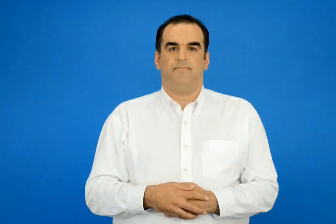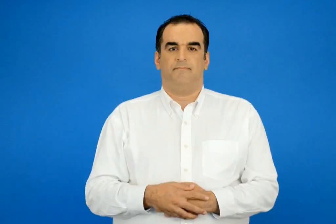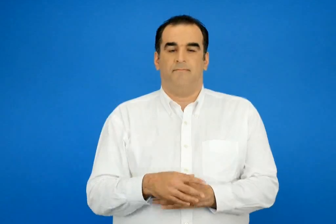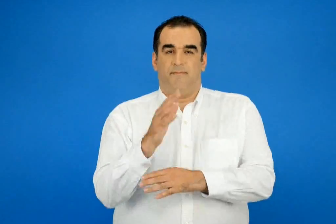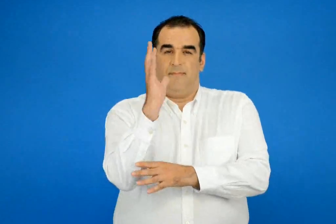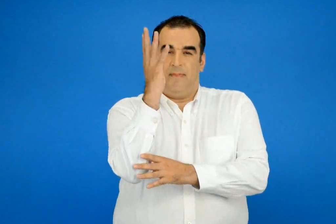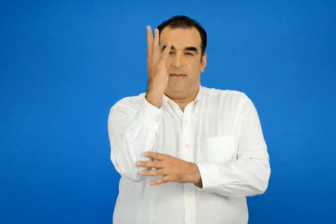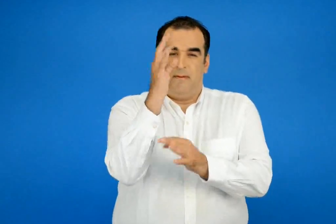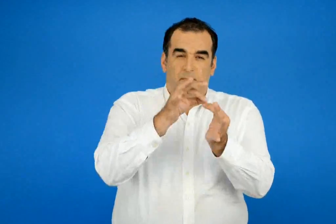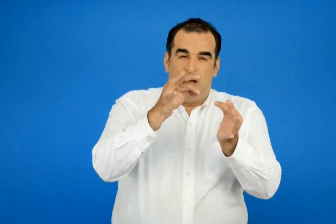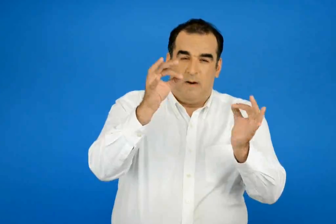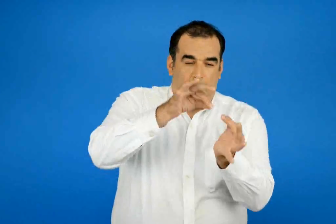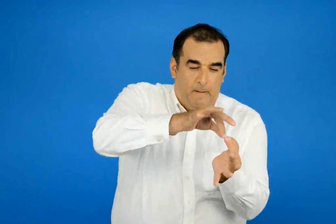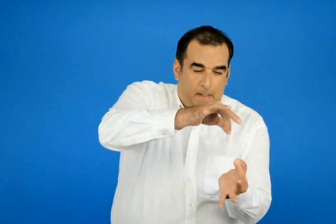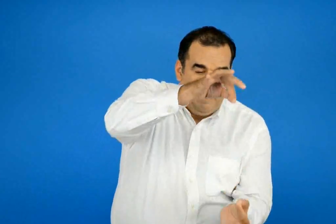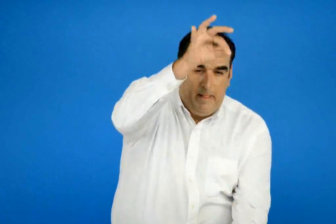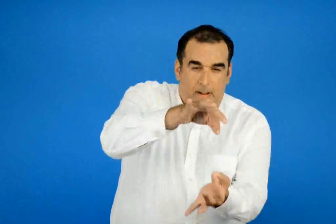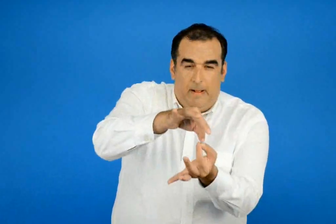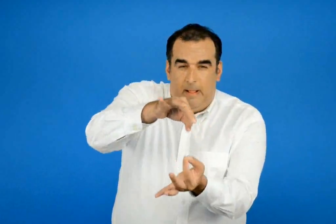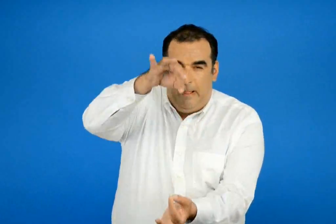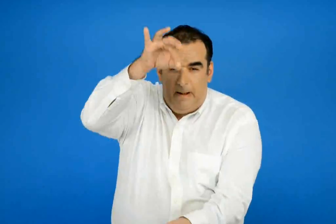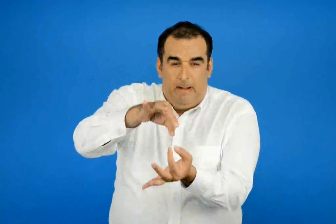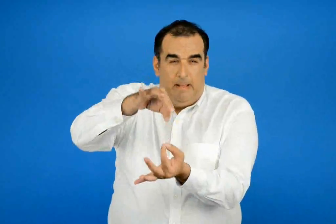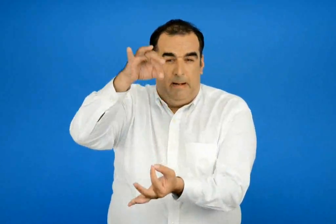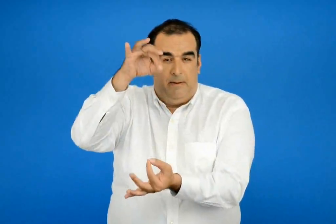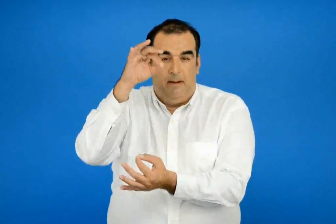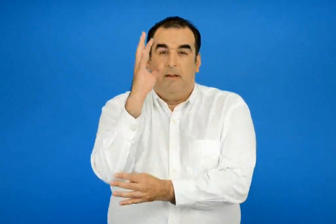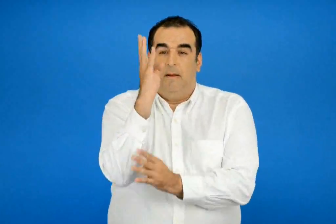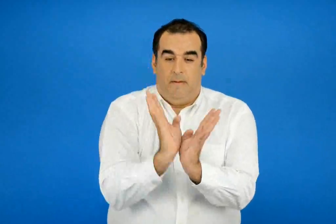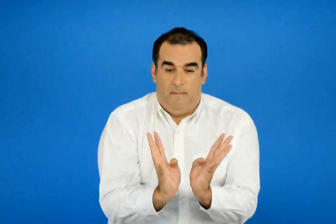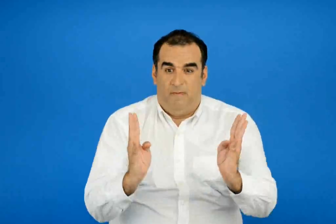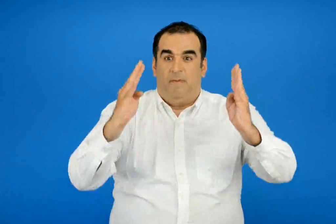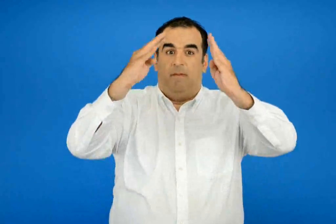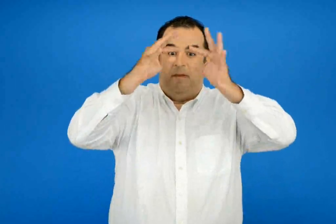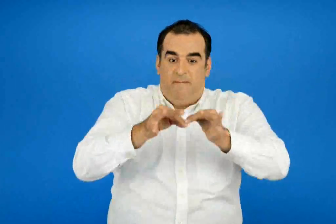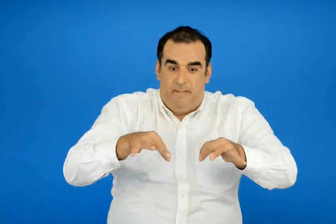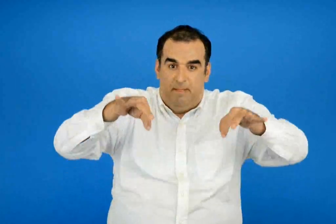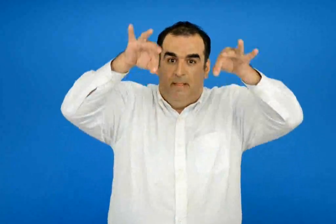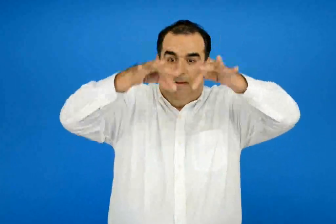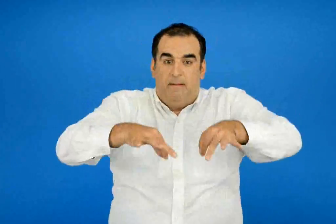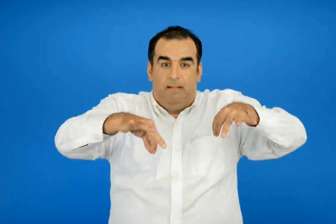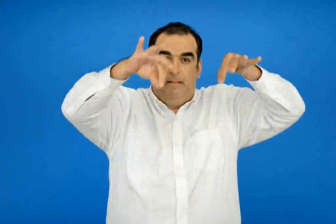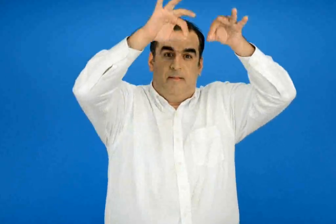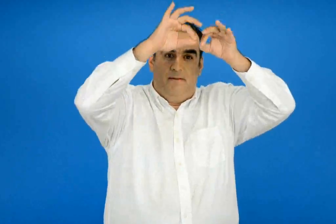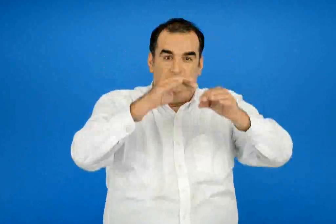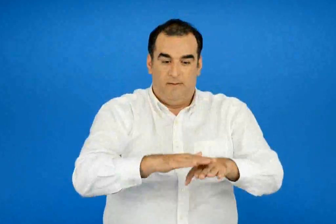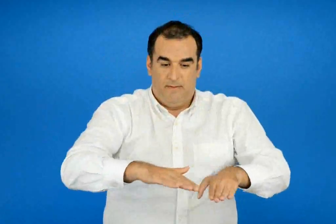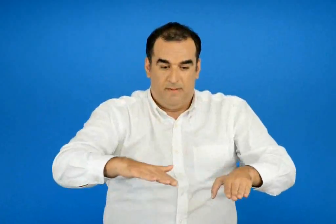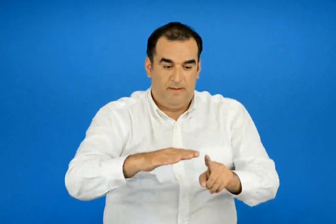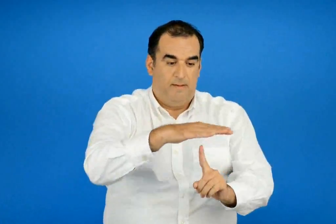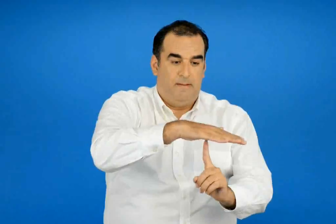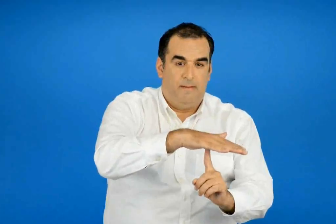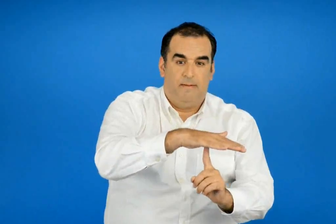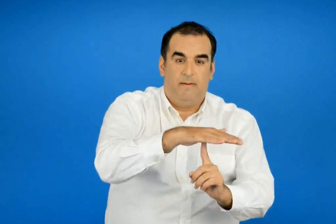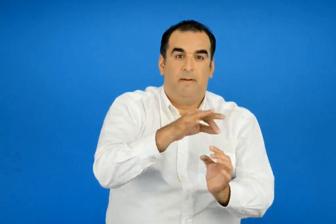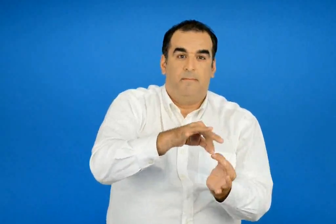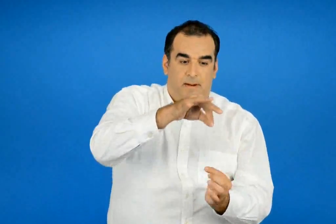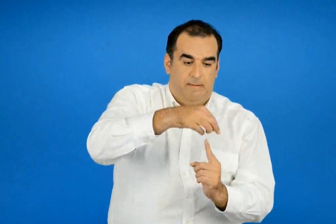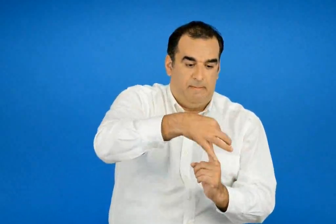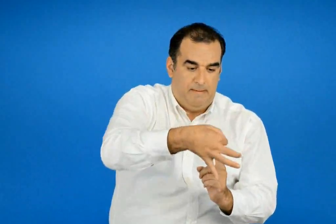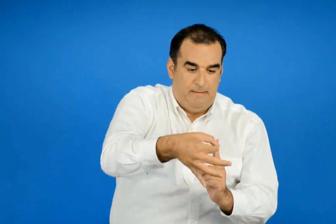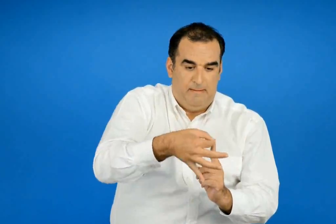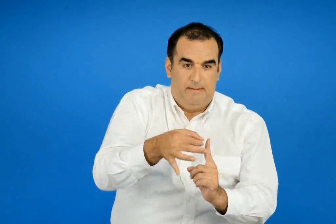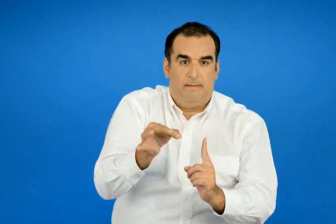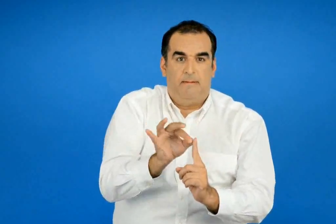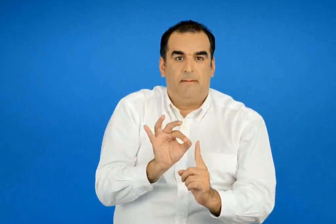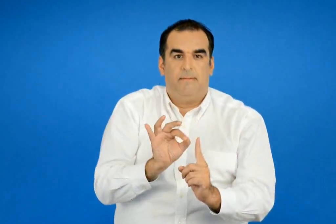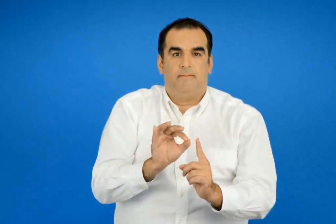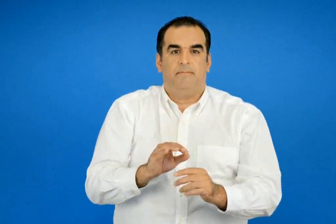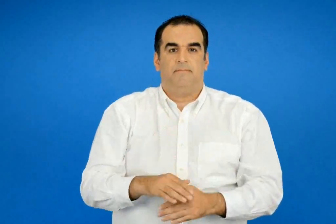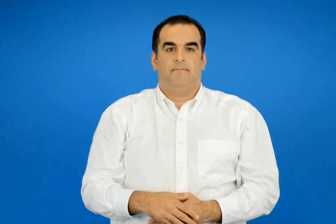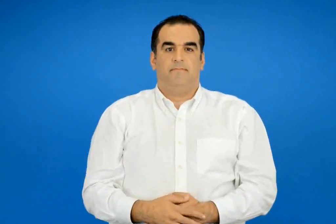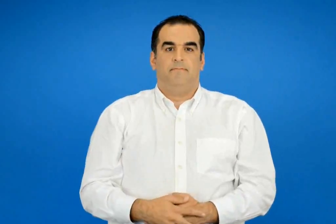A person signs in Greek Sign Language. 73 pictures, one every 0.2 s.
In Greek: τριγύρω δέντρα φυτέψαν ψιλόλιγνα και ίσια μακαρονοκυπαρίσσα ιτιά μακαρονισια
